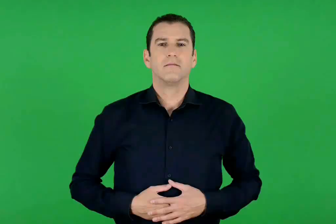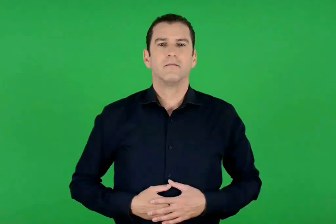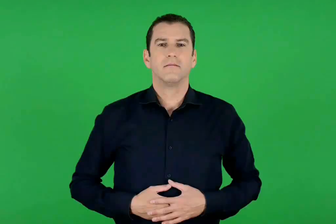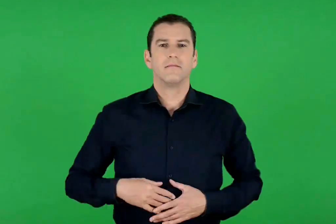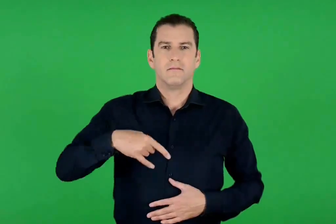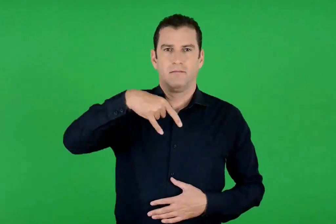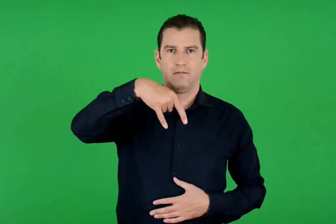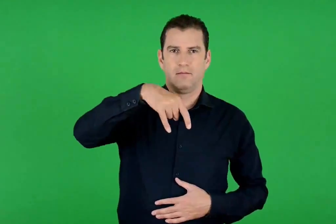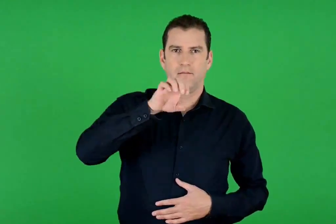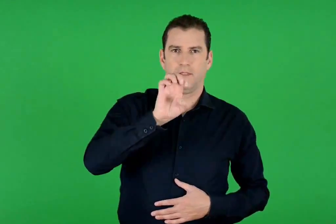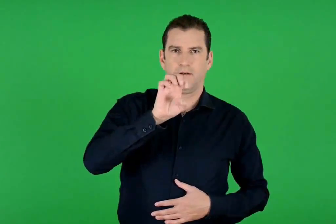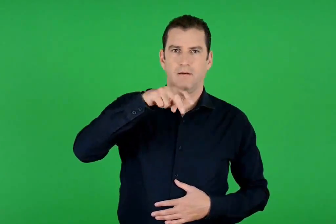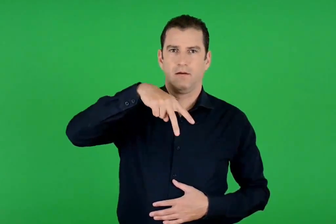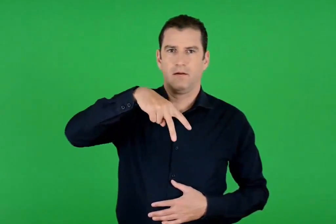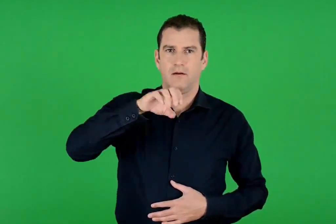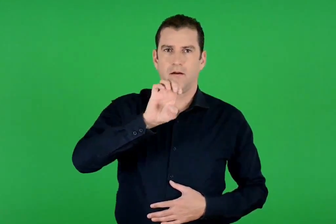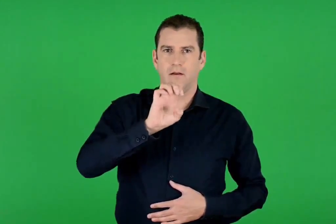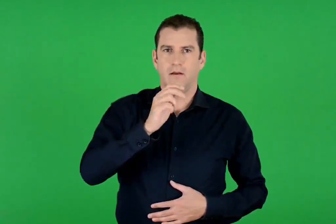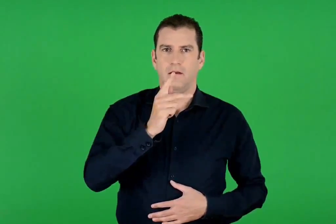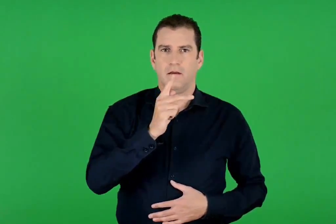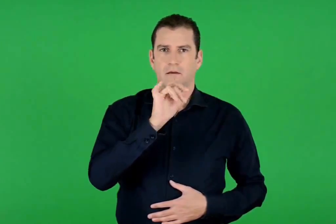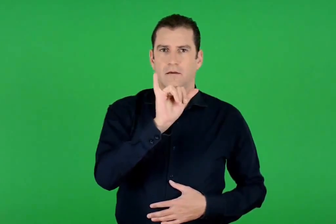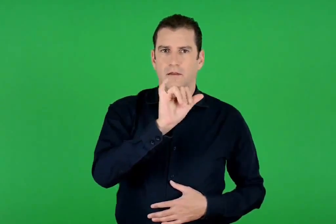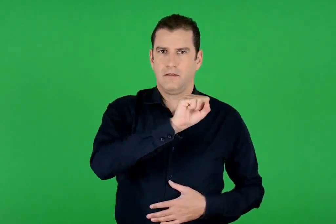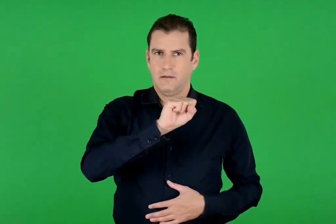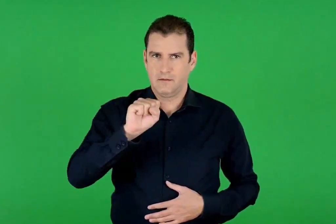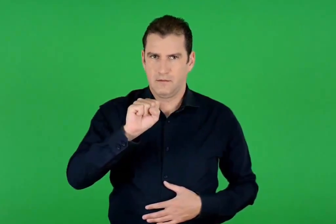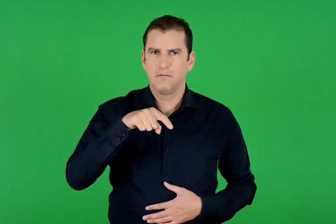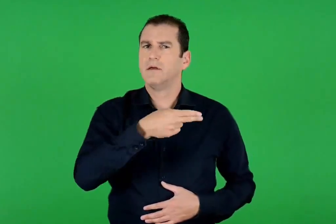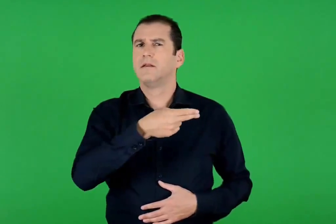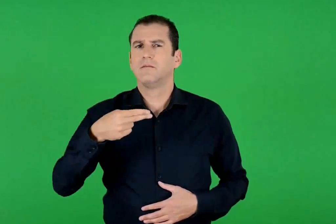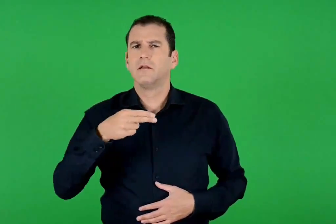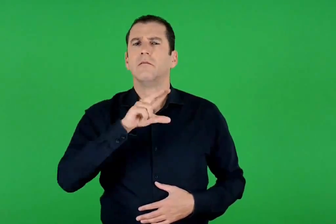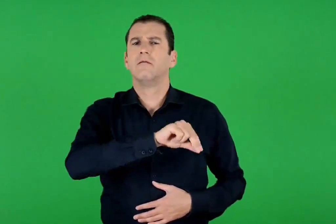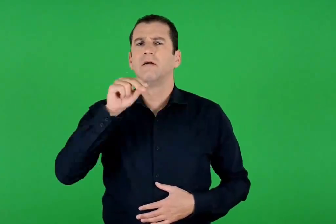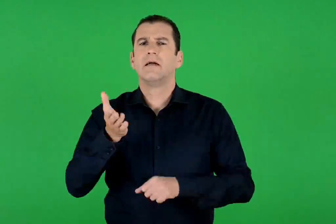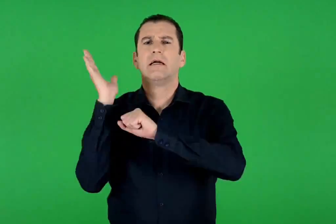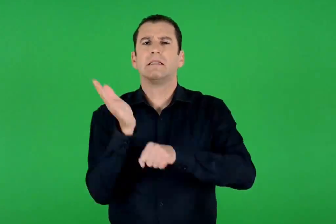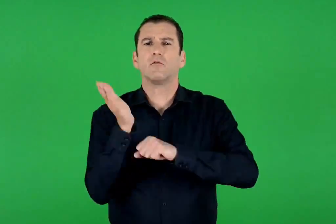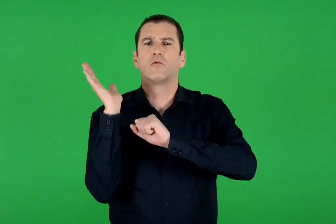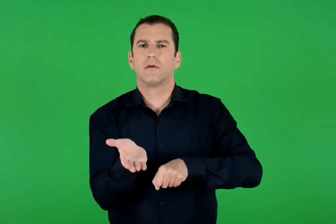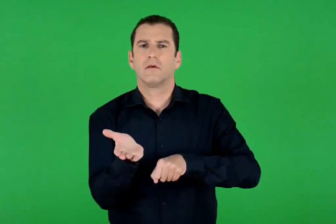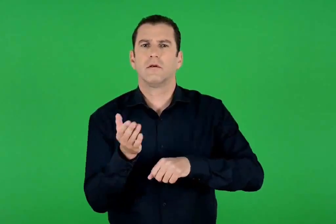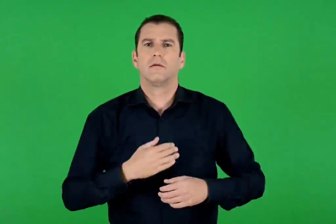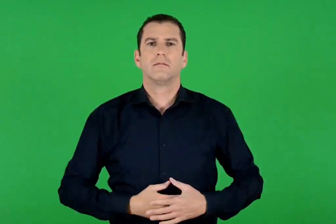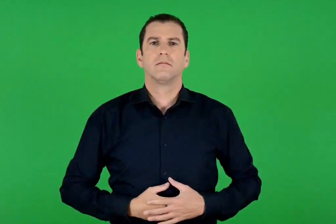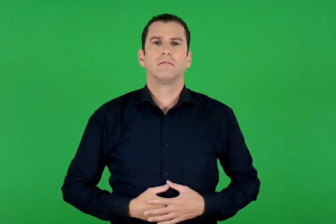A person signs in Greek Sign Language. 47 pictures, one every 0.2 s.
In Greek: πέλεκυς τσεκούρι
